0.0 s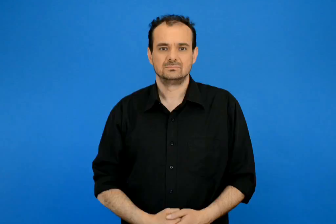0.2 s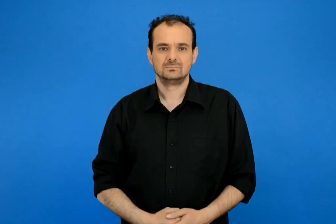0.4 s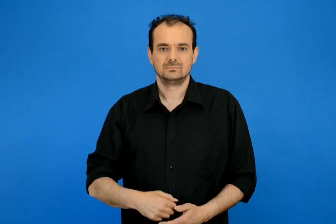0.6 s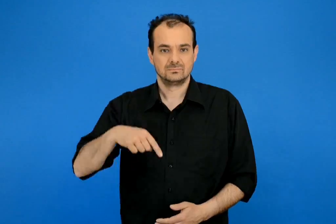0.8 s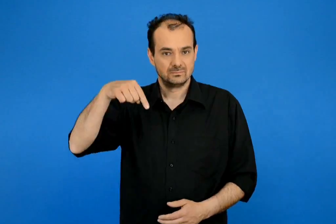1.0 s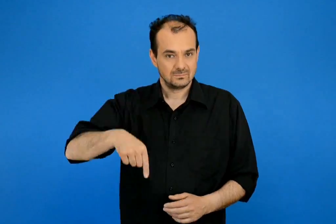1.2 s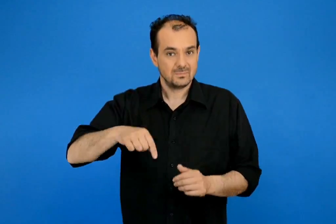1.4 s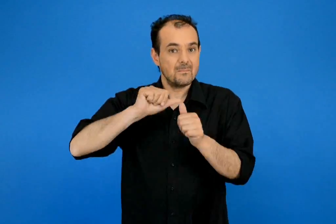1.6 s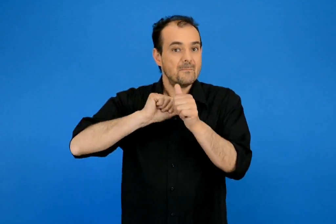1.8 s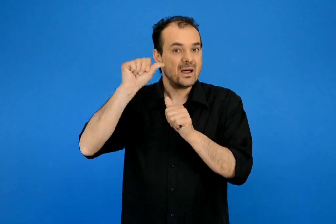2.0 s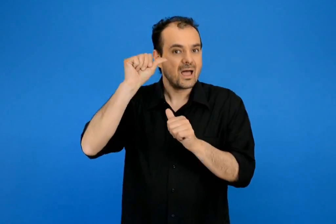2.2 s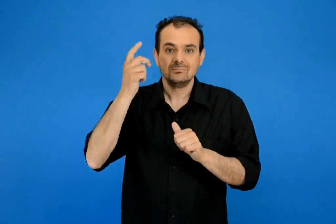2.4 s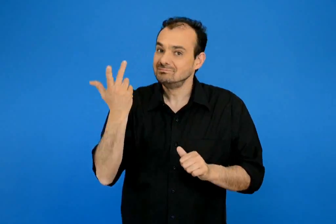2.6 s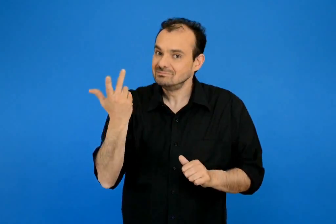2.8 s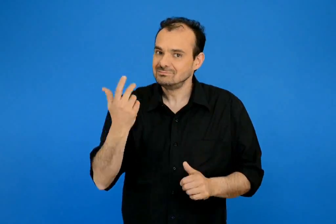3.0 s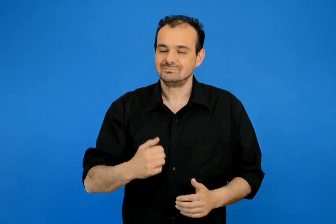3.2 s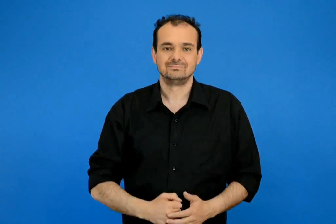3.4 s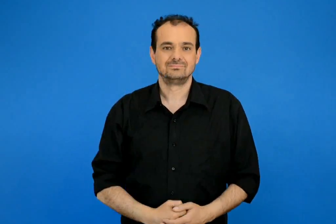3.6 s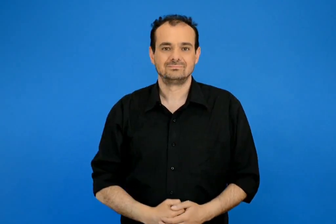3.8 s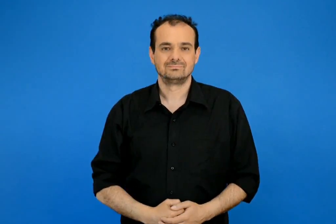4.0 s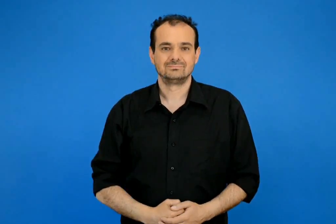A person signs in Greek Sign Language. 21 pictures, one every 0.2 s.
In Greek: τι μηνά έχουμε ;
